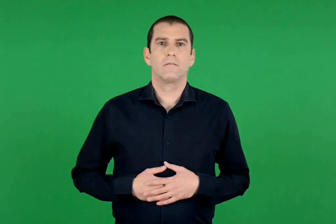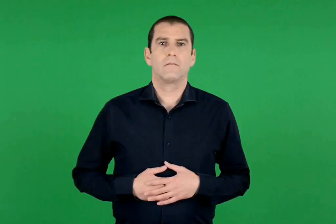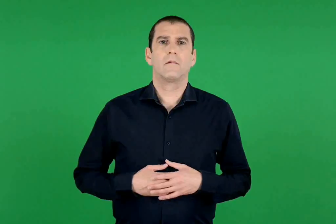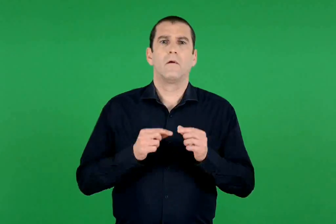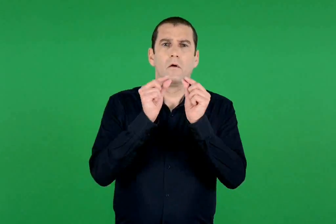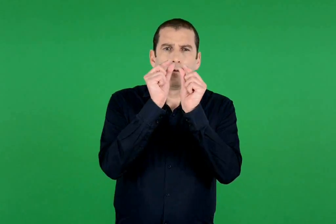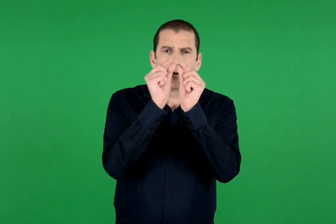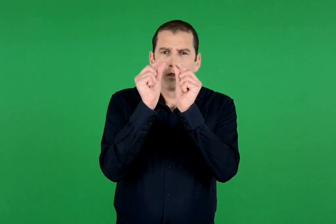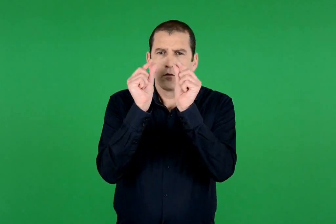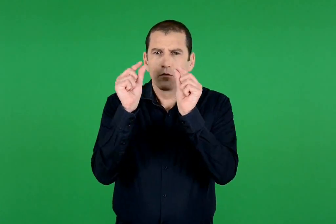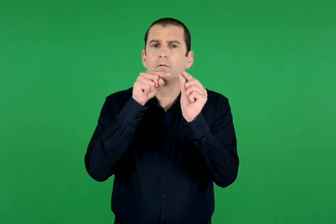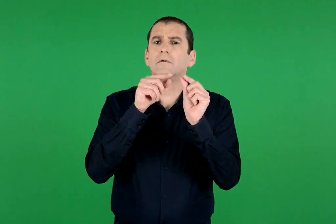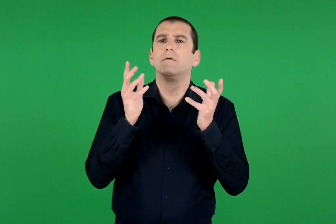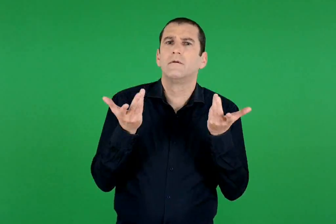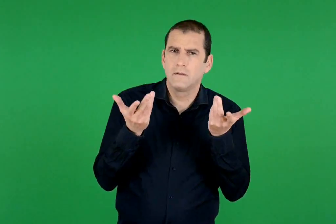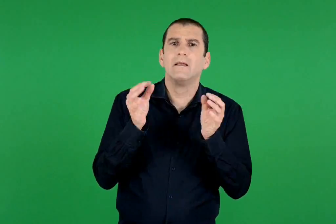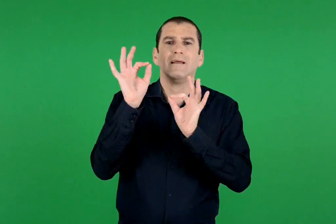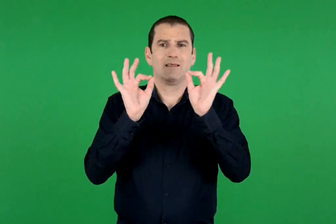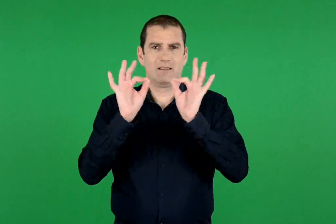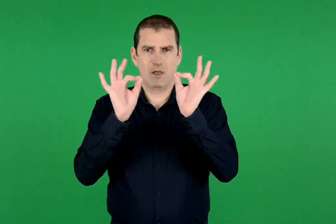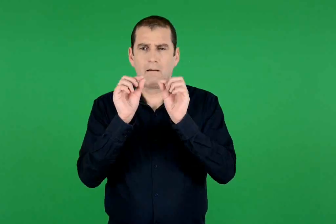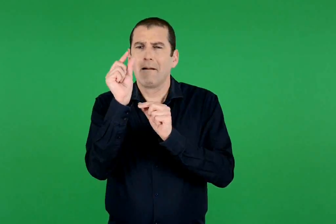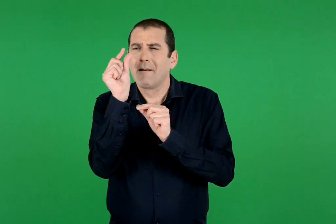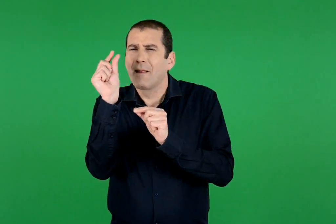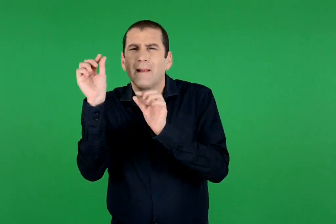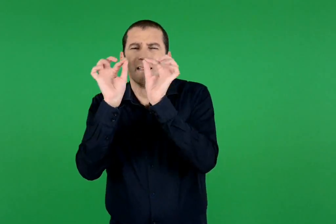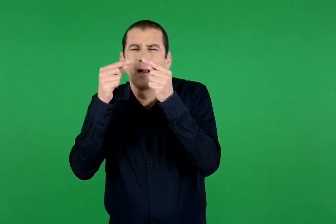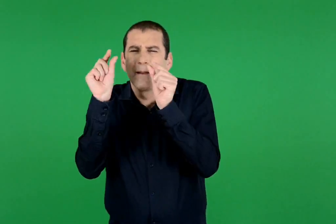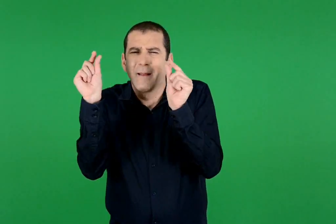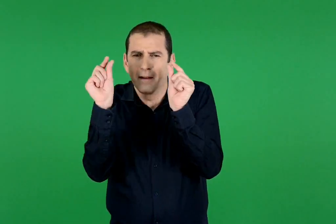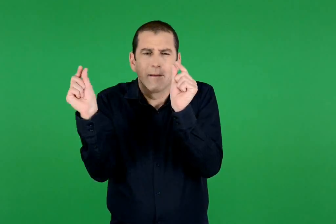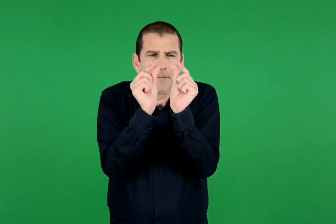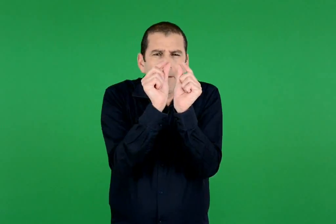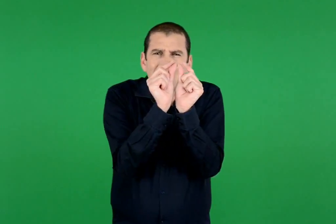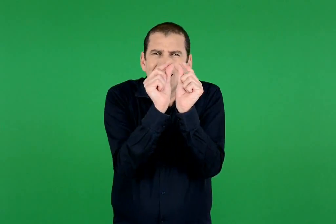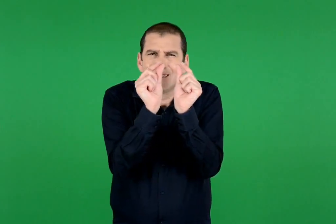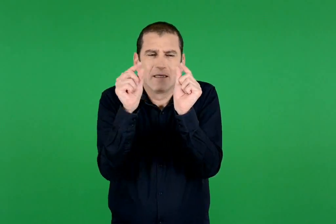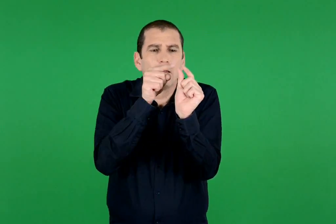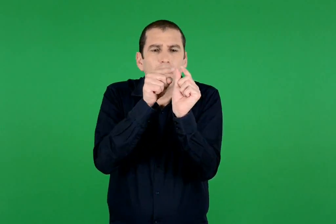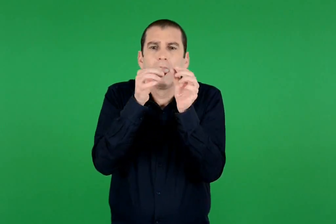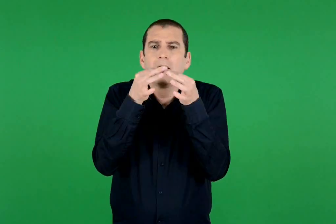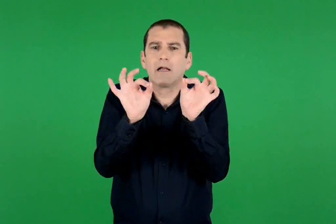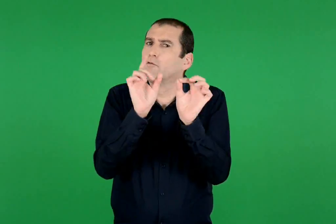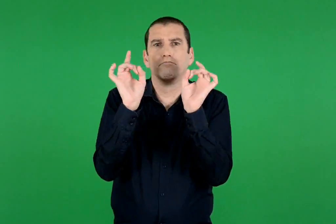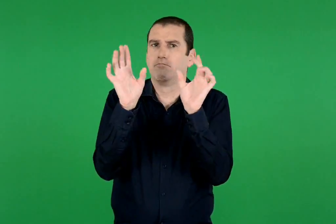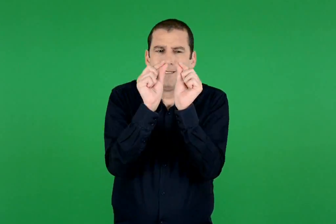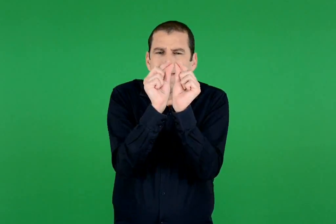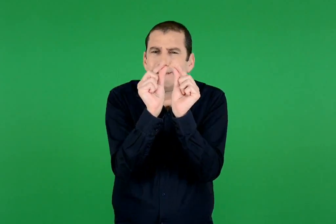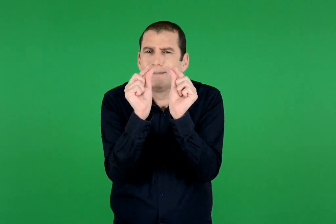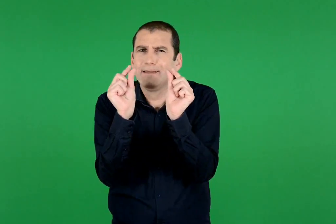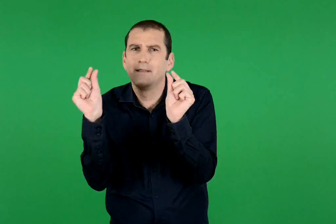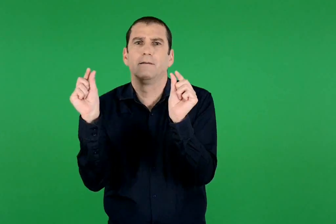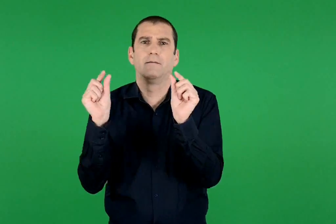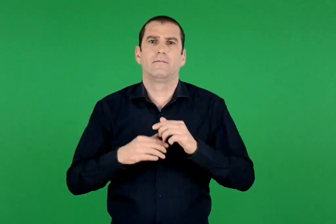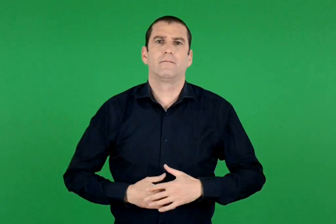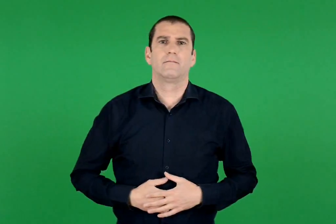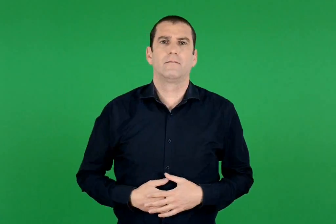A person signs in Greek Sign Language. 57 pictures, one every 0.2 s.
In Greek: μωσαϊκό λέμε το σχήμα που προκύπτει από μικρότερα σχήματα που τοποθετούνται το ένα δίπλα στο άλλο χωρίς να αφήνουν κενά
